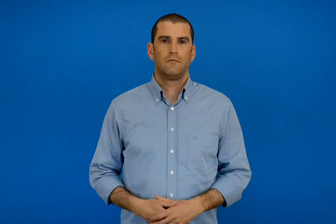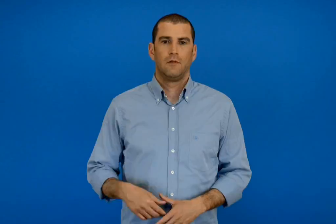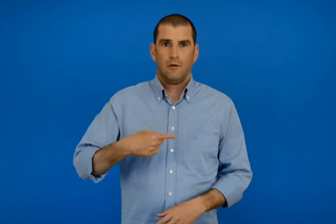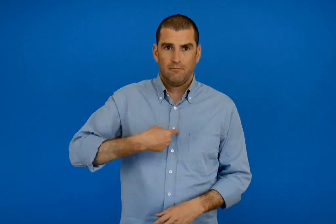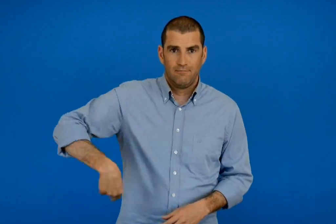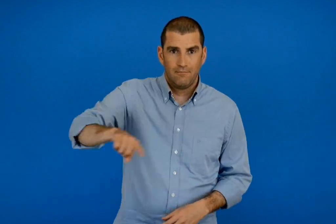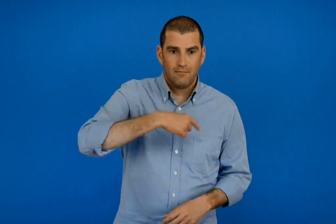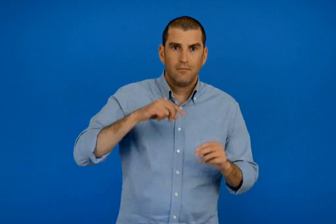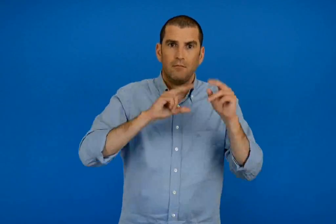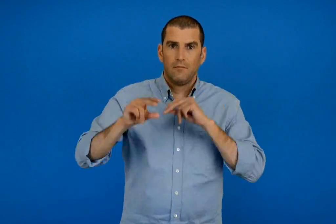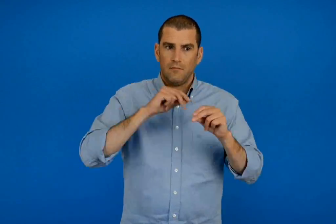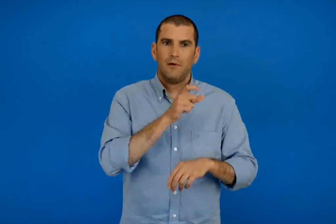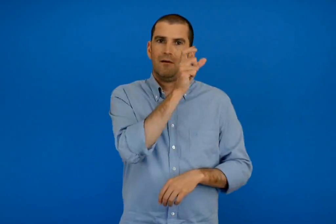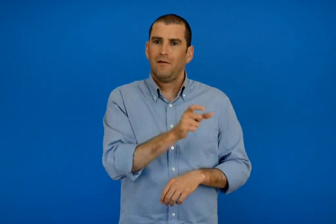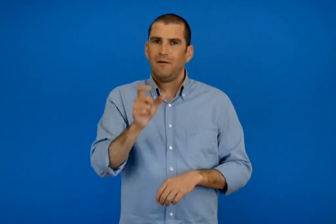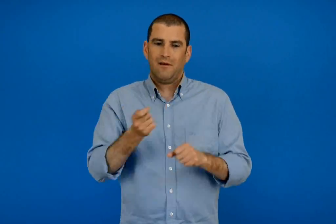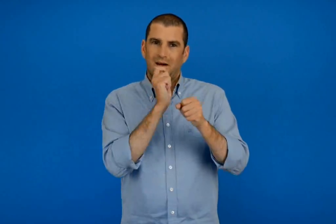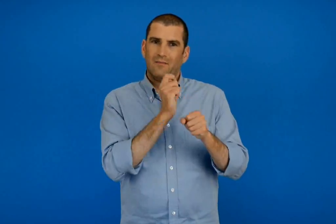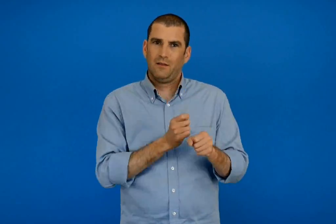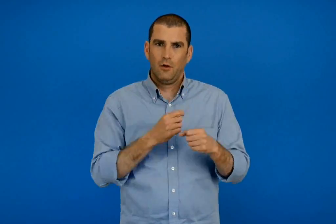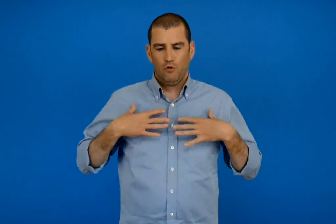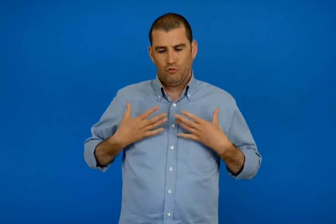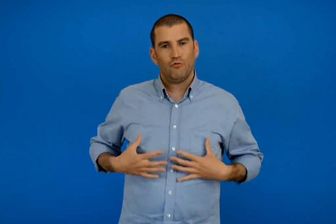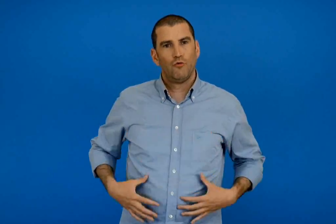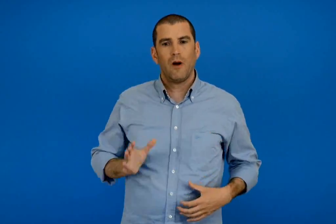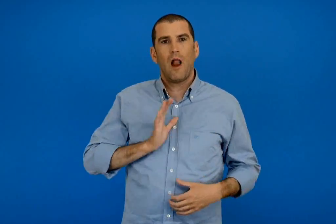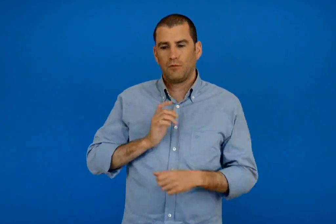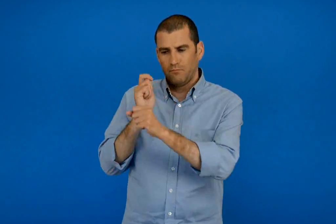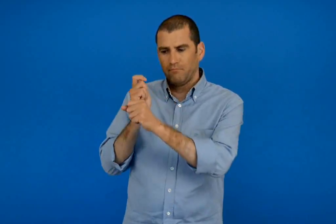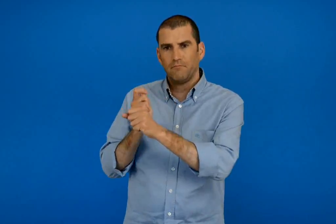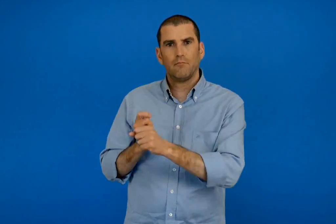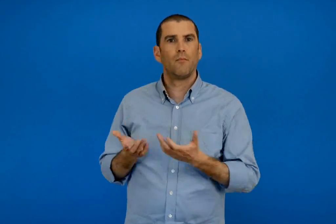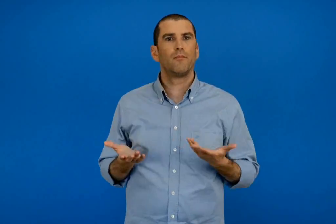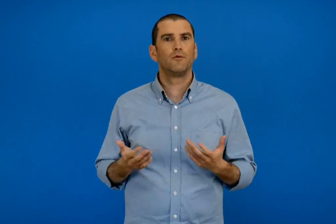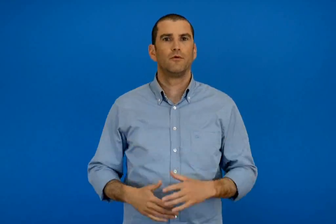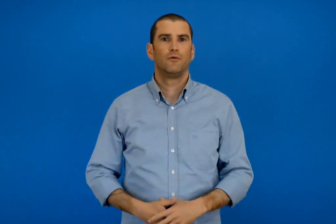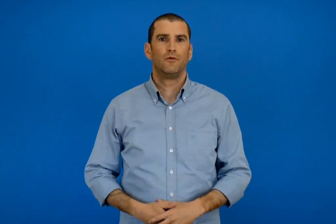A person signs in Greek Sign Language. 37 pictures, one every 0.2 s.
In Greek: συζητάμε πως οι γλυπτές φτιάχνουν το ανθρώπινο σώμα
